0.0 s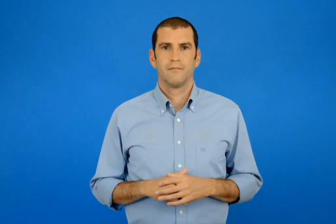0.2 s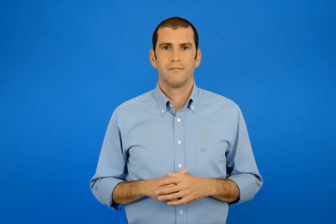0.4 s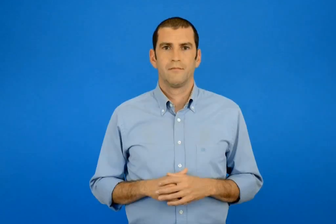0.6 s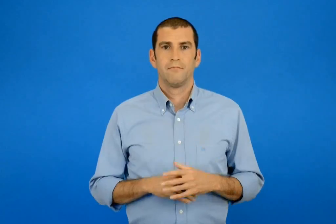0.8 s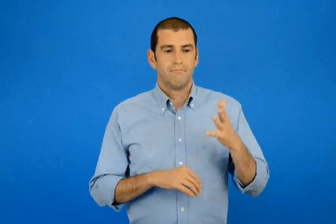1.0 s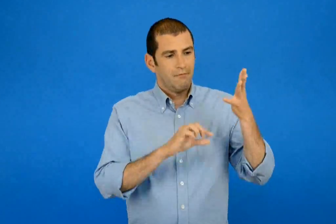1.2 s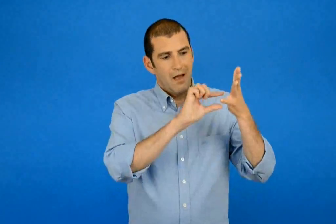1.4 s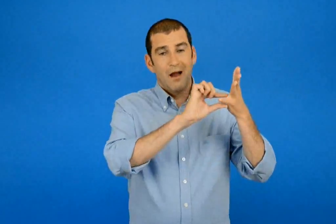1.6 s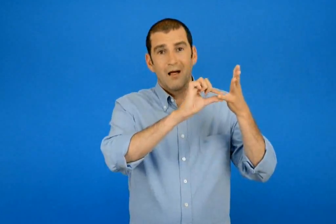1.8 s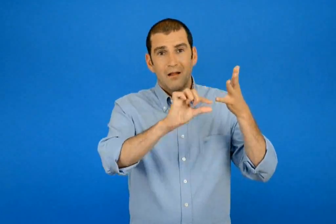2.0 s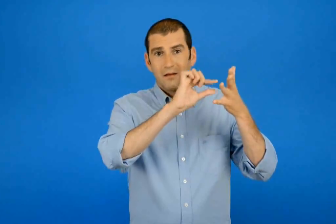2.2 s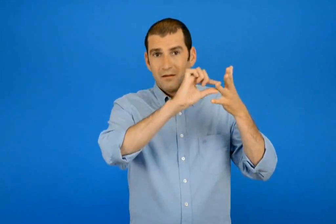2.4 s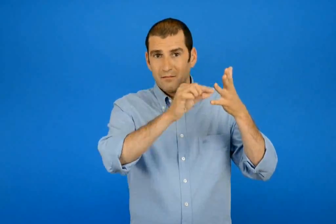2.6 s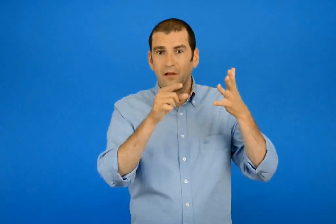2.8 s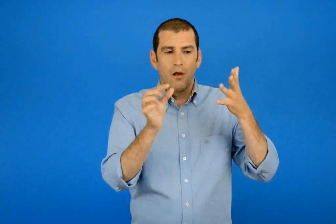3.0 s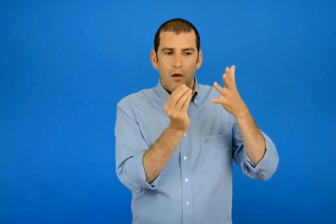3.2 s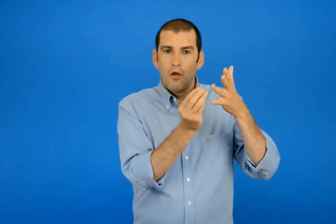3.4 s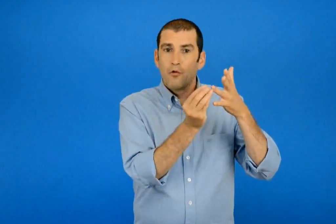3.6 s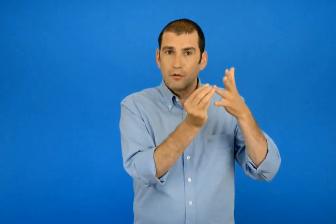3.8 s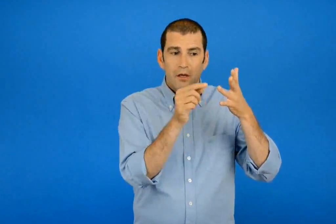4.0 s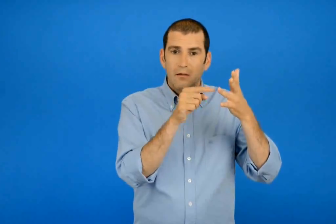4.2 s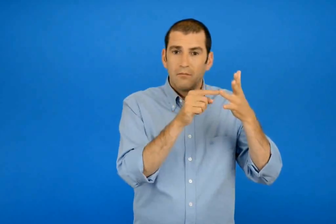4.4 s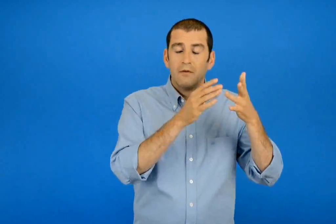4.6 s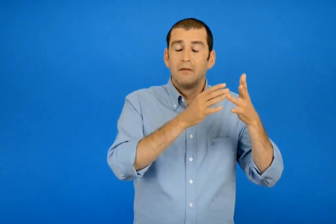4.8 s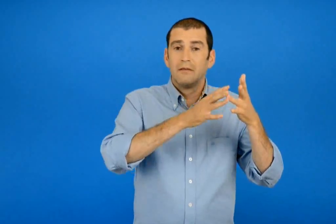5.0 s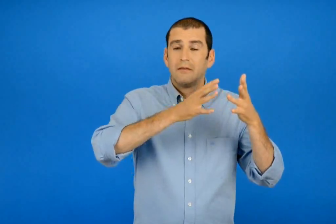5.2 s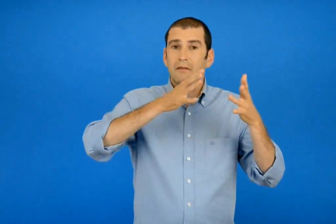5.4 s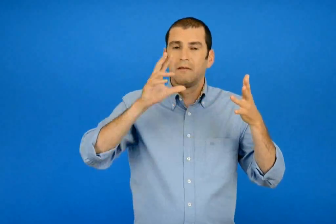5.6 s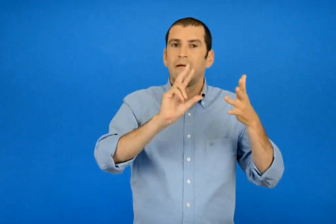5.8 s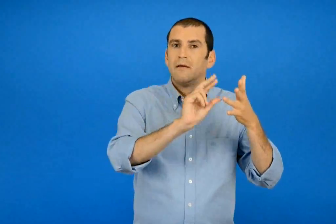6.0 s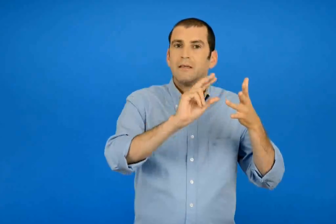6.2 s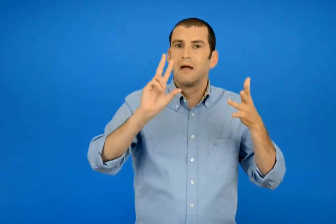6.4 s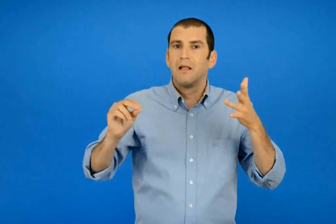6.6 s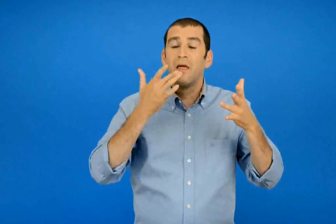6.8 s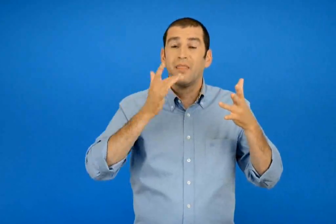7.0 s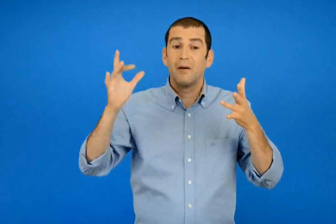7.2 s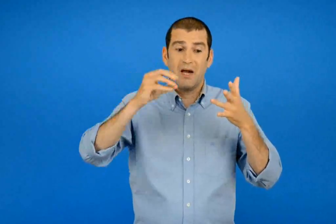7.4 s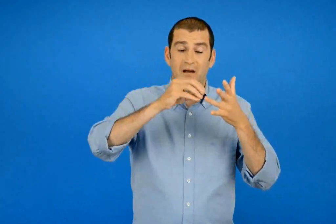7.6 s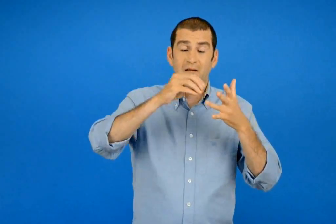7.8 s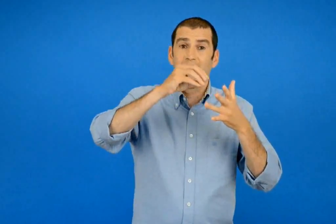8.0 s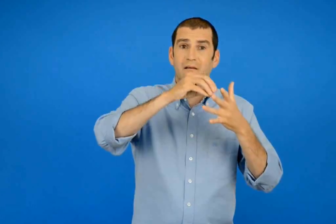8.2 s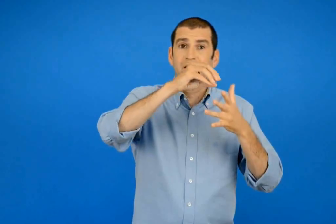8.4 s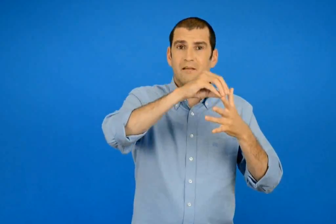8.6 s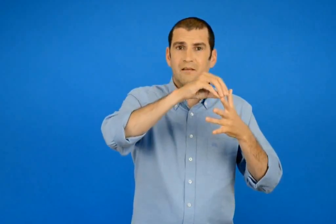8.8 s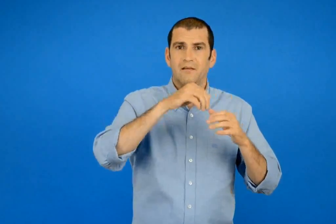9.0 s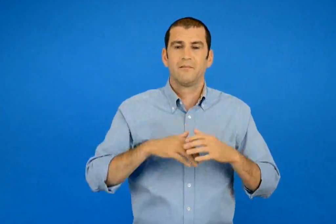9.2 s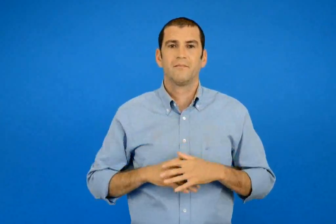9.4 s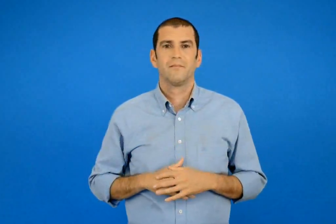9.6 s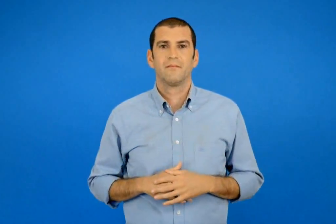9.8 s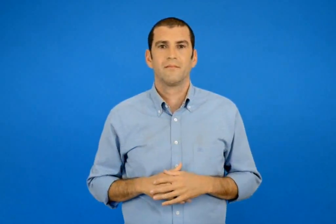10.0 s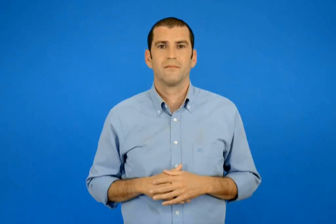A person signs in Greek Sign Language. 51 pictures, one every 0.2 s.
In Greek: τη δροσιά κάνει να λάμπει σαν διαμάντι στα κλαριά
